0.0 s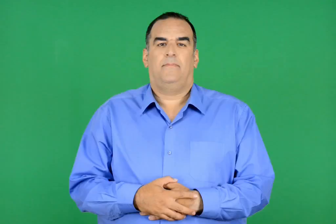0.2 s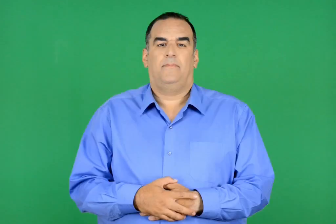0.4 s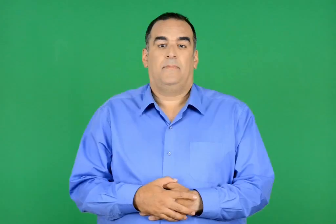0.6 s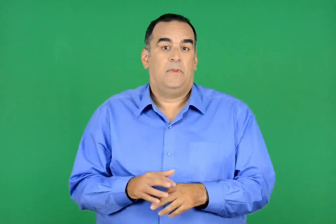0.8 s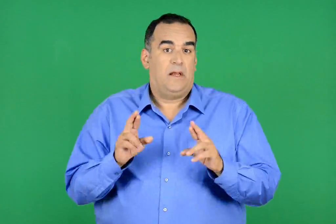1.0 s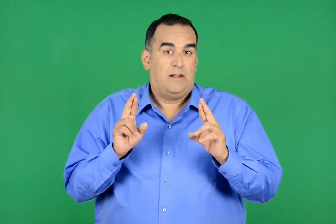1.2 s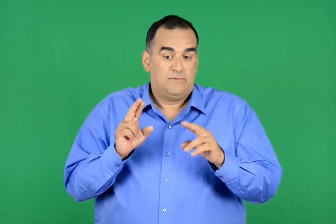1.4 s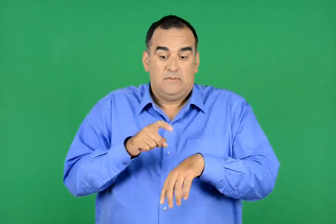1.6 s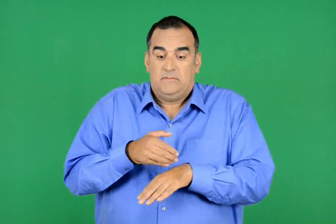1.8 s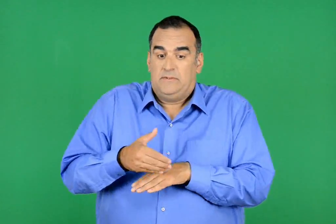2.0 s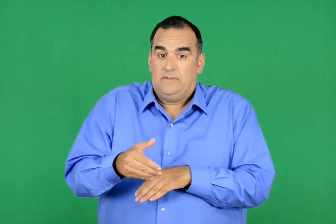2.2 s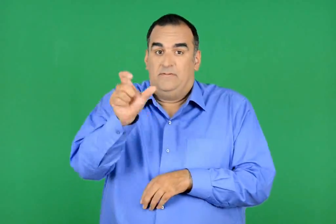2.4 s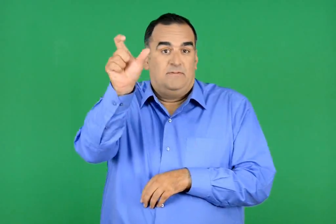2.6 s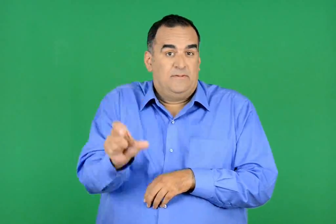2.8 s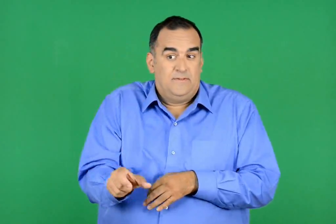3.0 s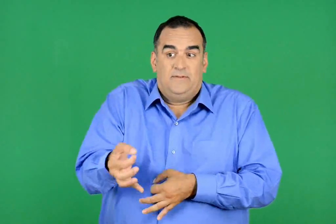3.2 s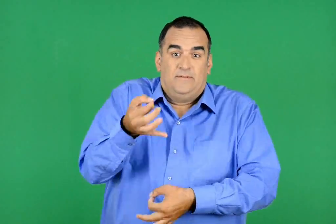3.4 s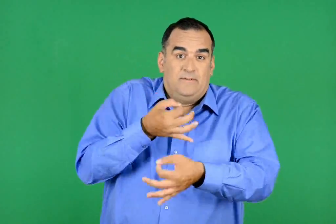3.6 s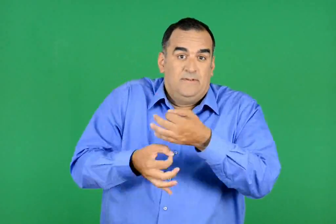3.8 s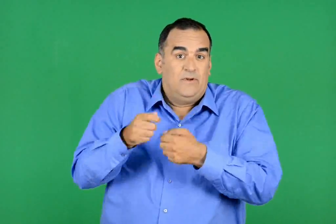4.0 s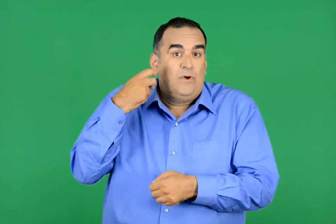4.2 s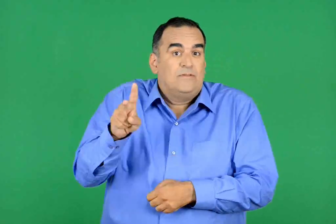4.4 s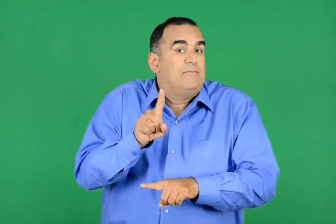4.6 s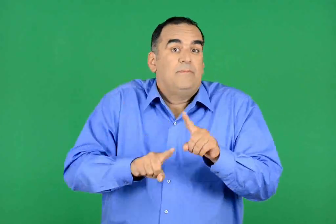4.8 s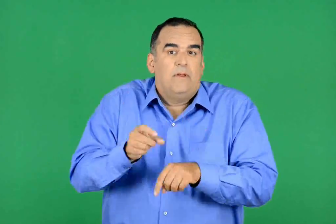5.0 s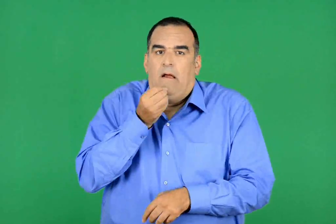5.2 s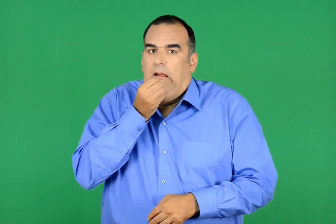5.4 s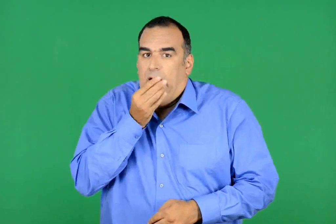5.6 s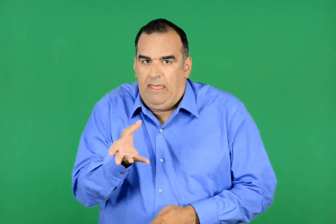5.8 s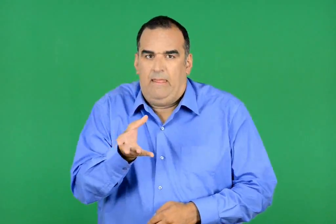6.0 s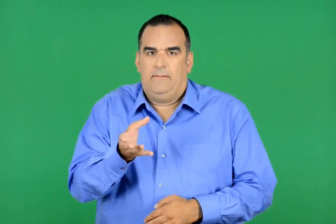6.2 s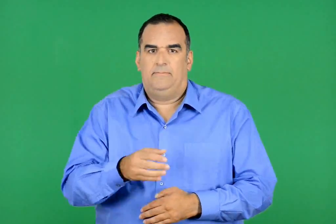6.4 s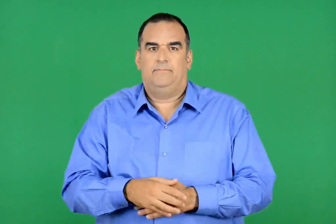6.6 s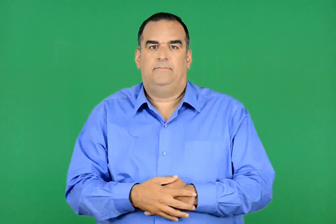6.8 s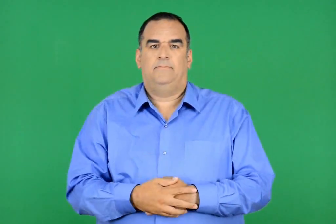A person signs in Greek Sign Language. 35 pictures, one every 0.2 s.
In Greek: ελπίζω να ανοίξει κάποτε το στόμα του και να µας µαρτυρήσει ποιοι είναι οι γονιοί του
